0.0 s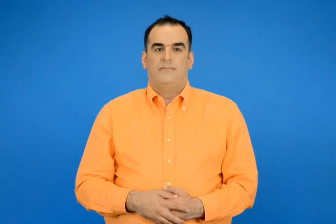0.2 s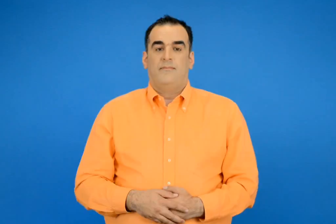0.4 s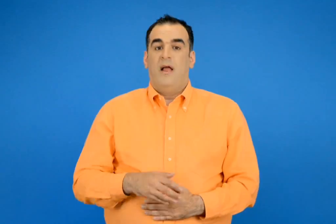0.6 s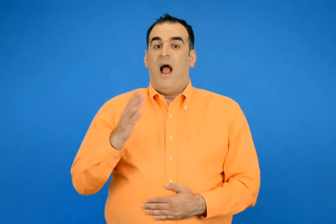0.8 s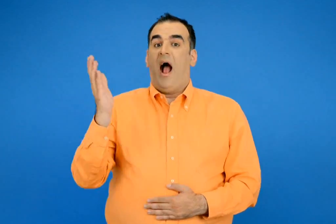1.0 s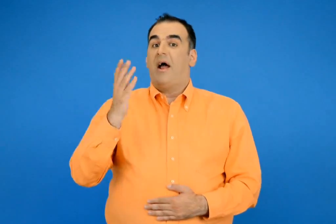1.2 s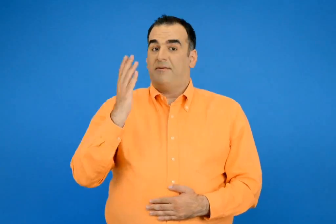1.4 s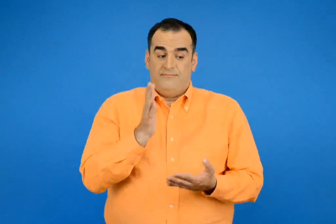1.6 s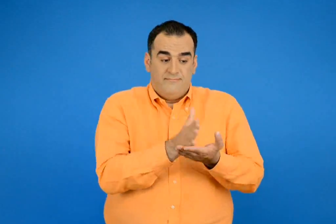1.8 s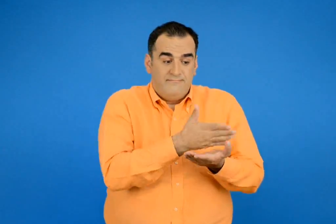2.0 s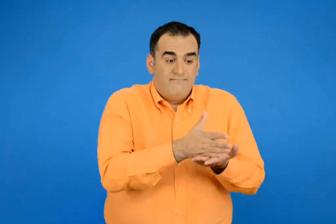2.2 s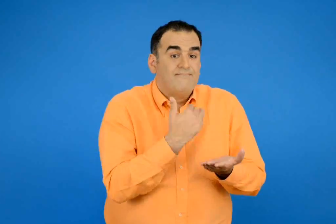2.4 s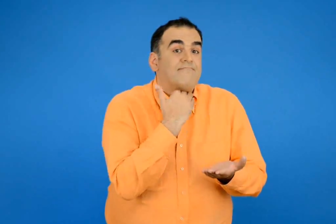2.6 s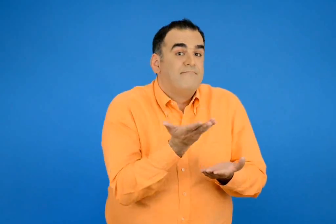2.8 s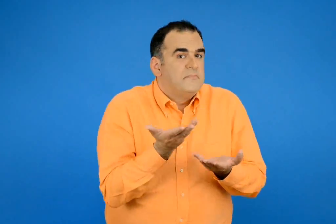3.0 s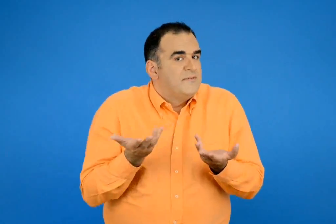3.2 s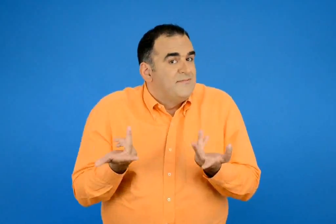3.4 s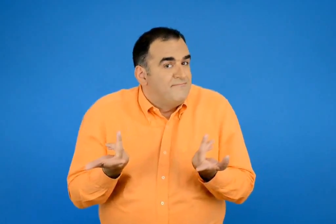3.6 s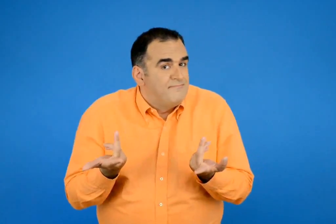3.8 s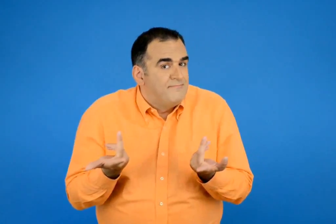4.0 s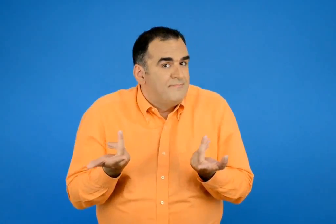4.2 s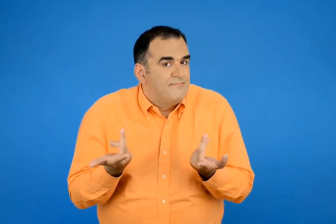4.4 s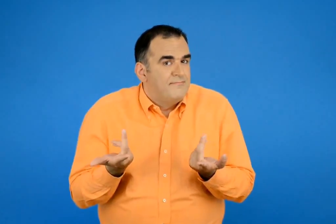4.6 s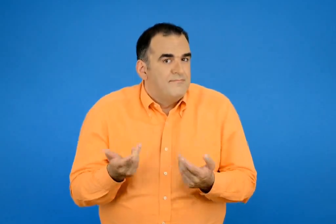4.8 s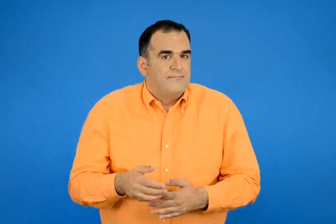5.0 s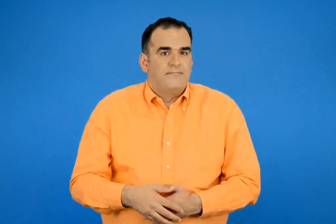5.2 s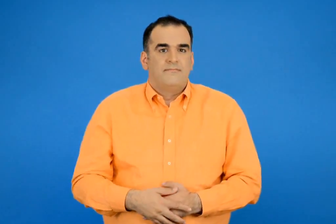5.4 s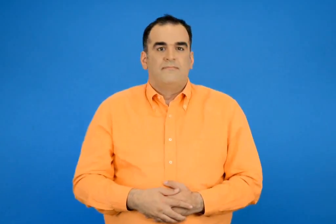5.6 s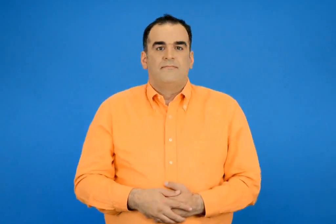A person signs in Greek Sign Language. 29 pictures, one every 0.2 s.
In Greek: αν δεν τα χώριζαν δίκαια ;
